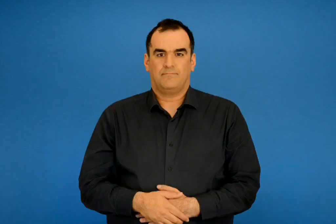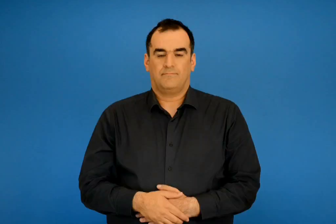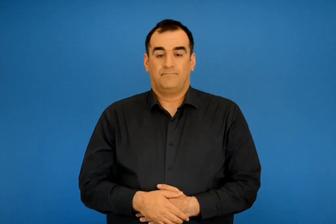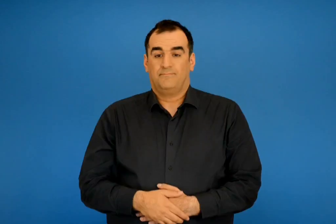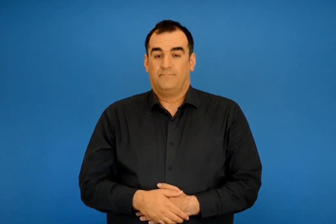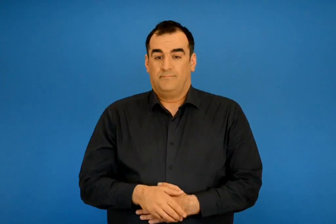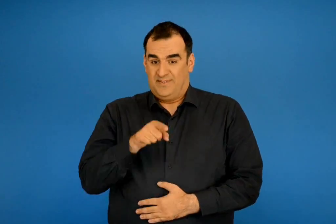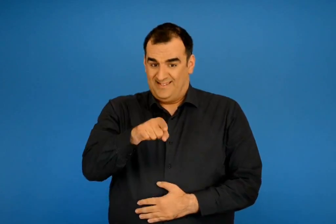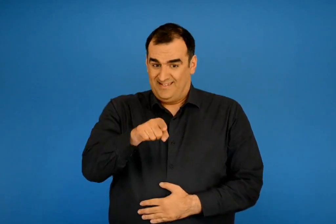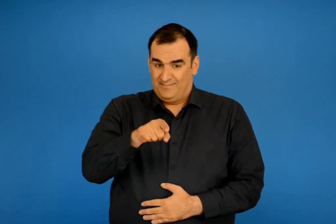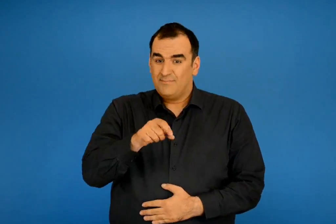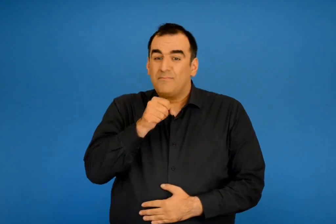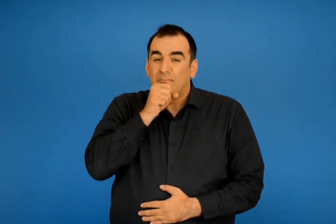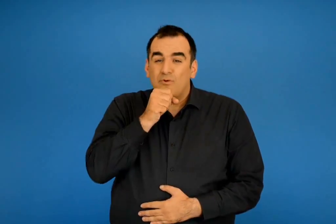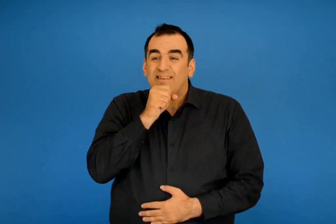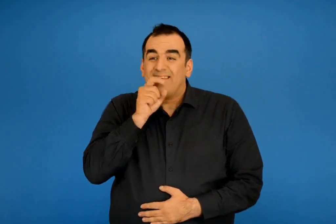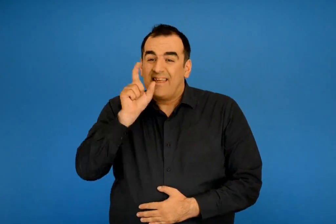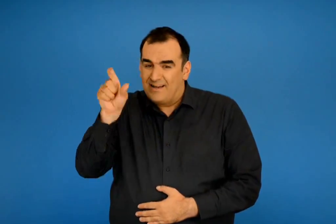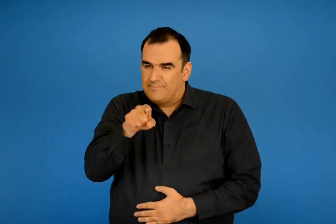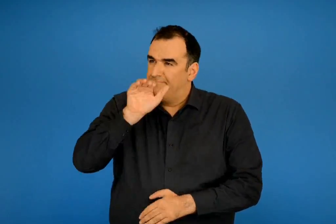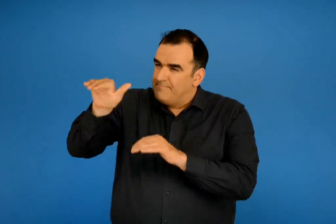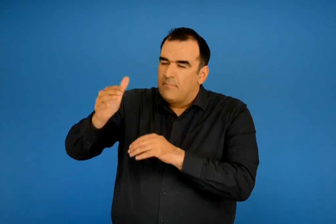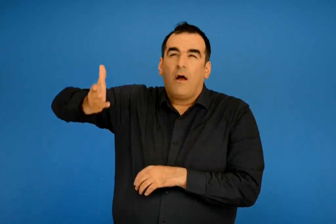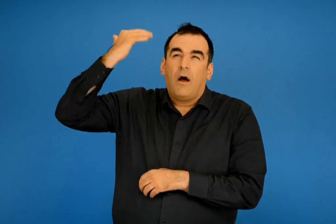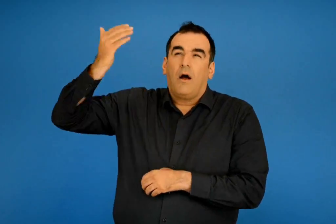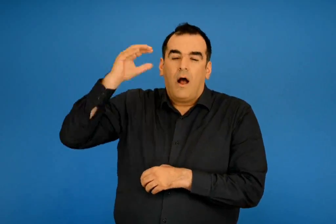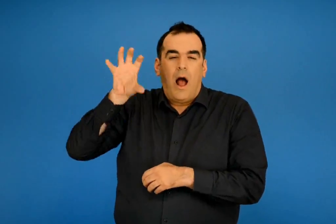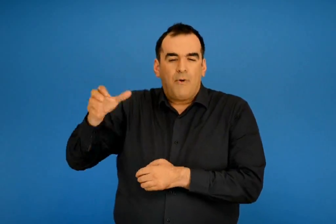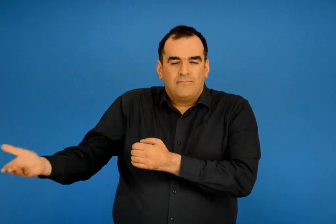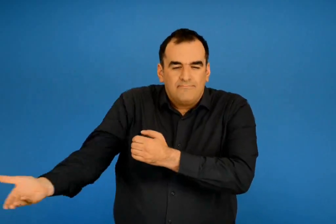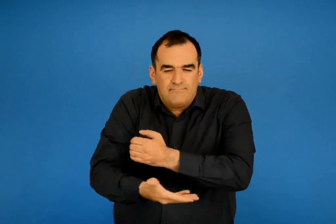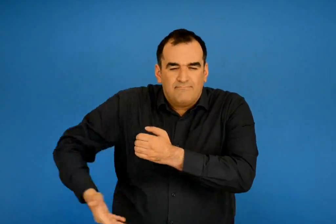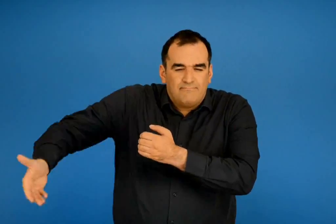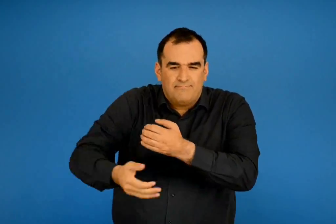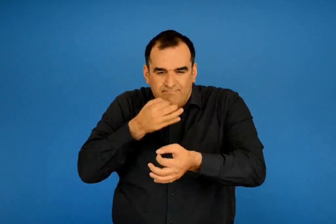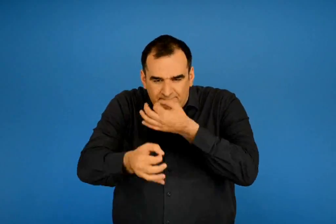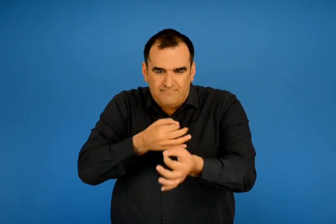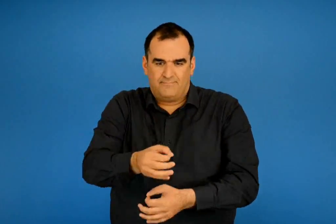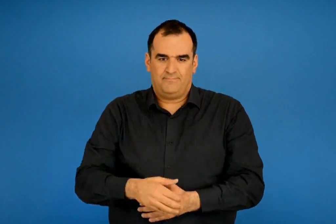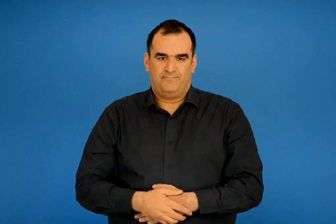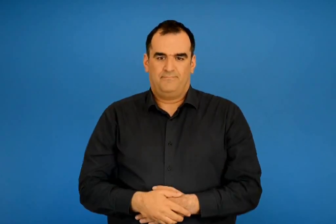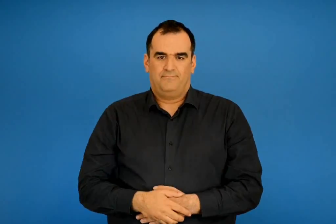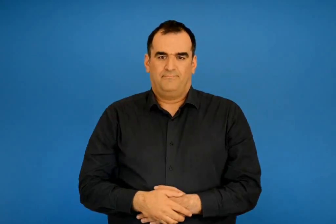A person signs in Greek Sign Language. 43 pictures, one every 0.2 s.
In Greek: ρώτα τον παππού η τη γιαγιά σου να σου πουν ιστορίες από τον καιρό του θερισμού στην εποχή τους
